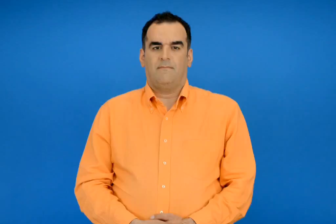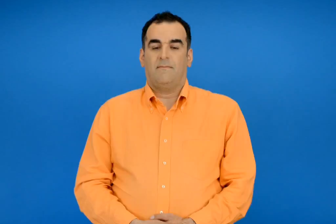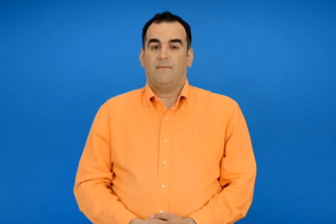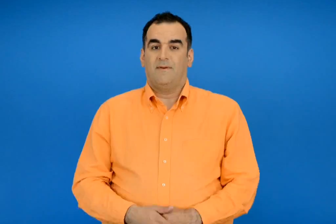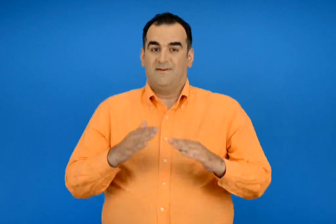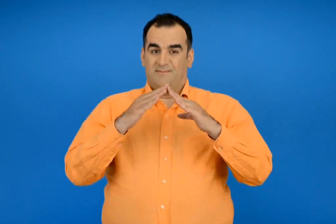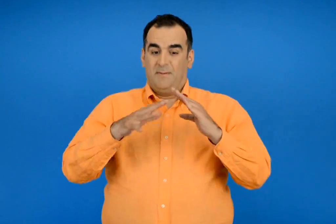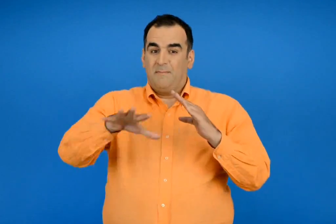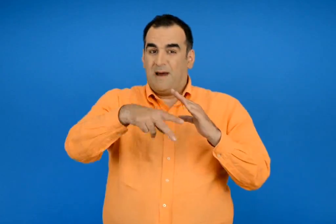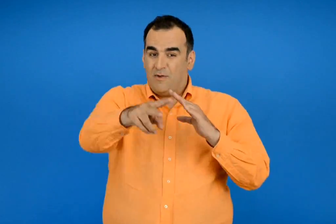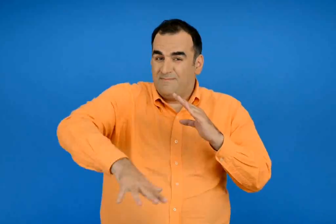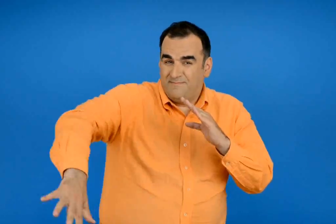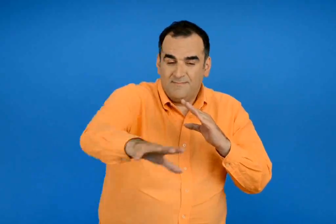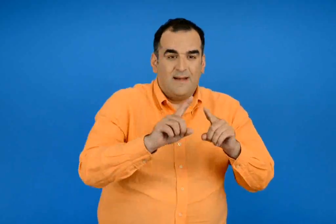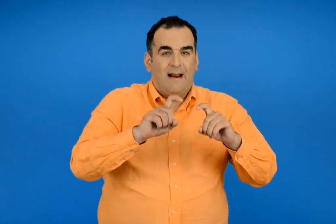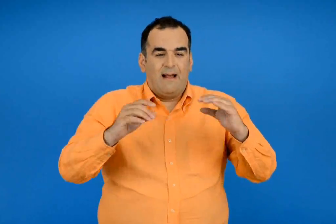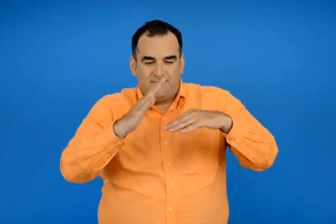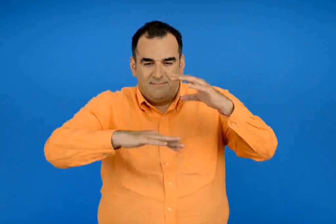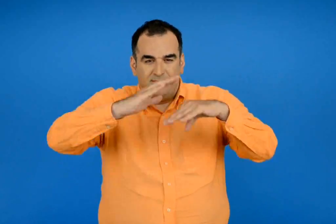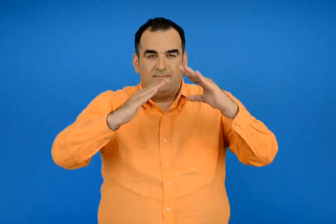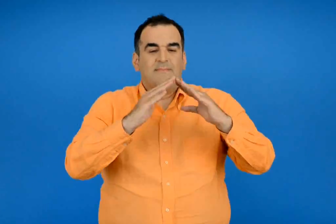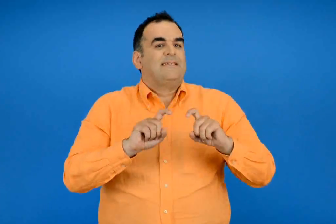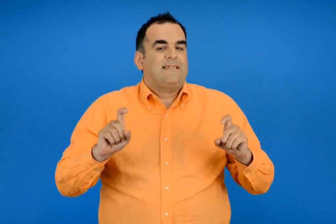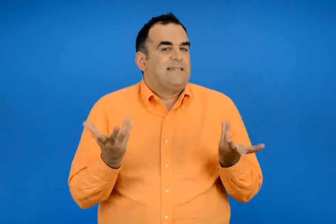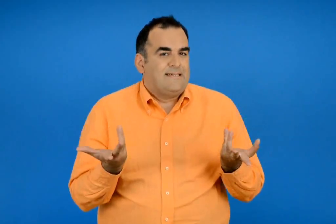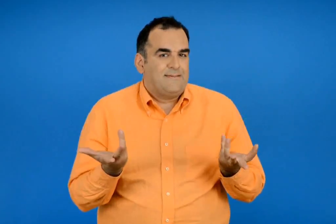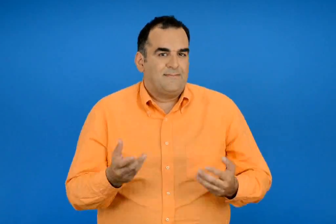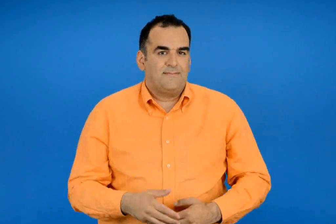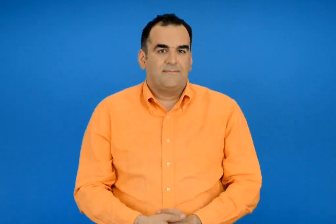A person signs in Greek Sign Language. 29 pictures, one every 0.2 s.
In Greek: τα σπίτια της περιοχής σου με τι υλικά είναι χτισμένα ;
